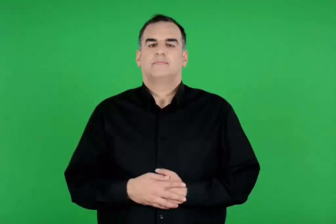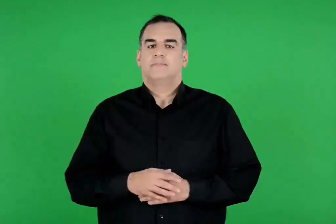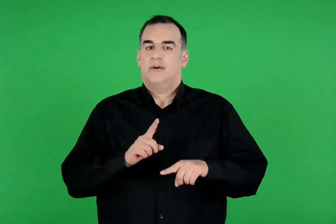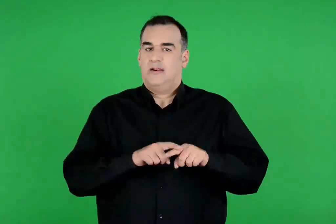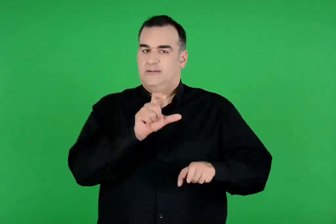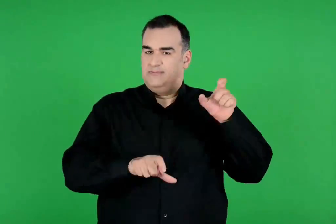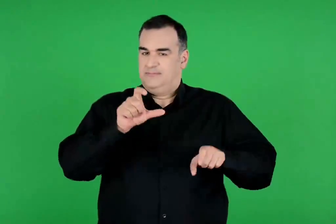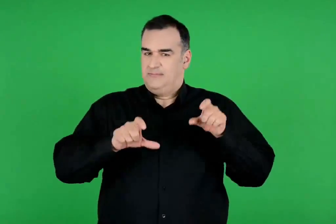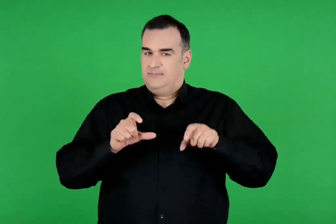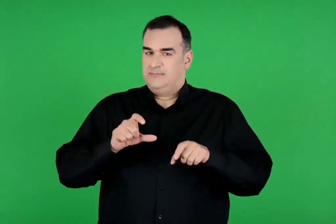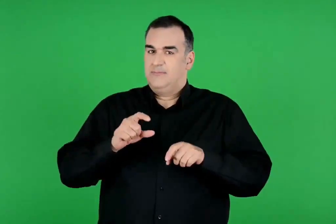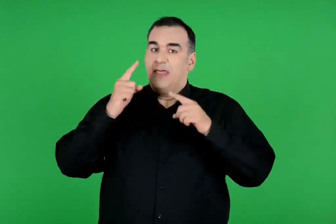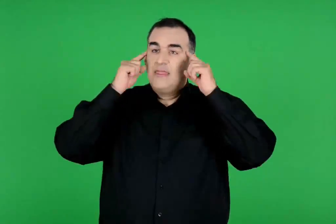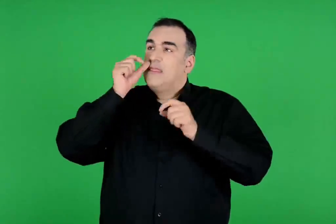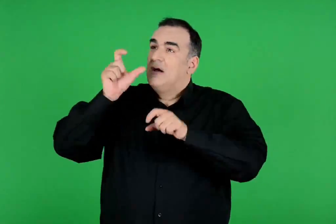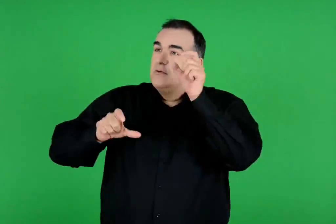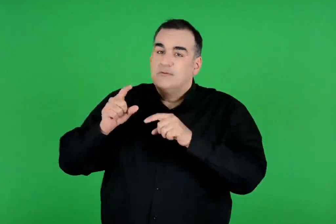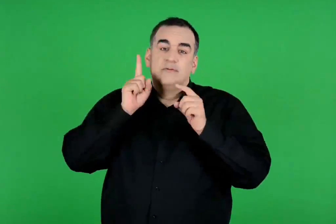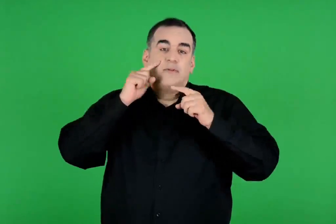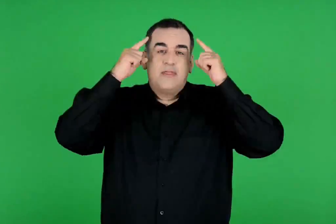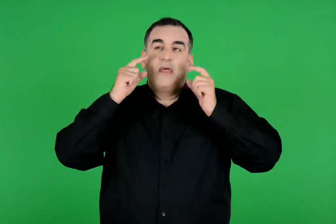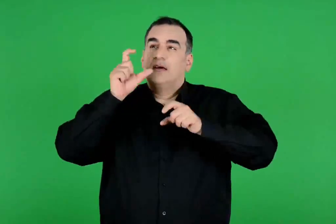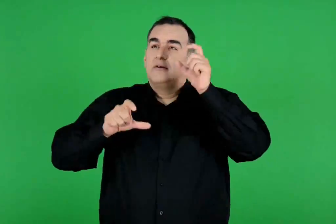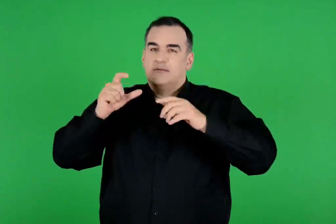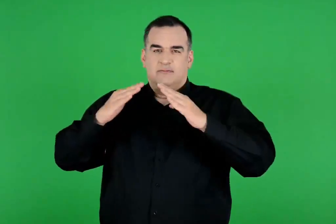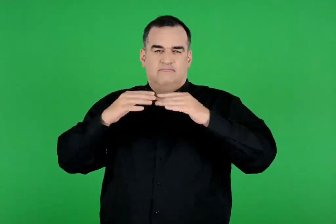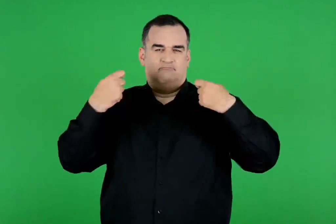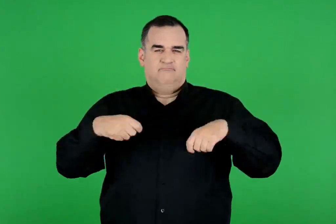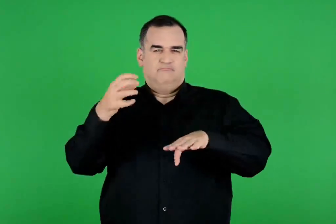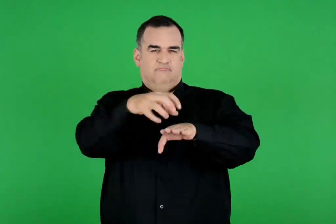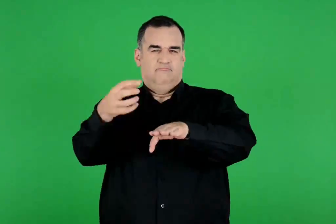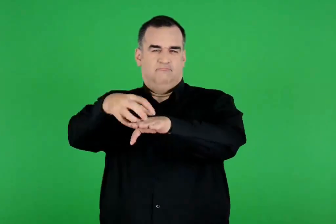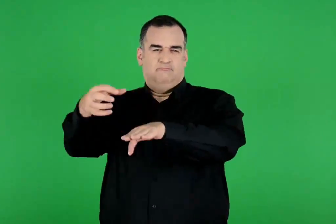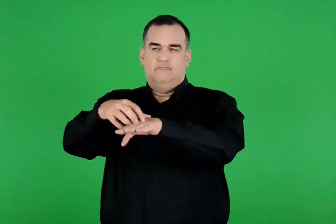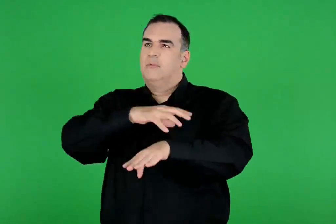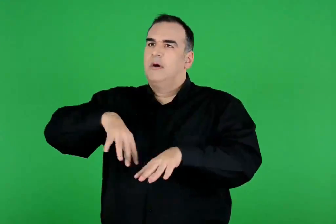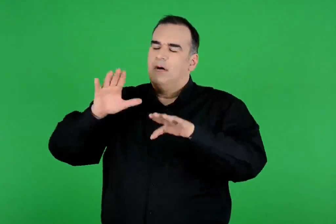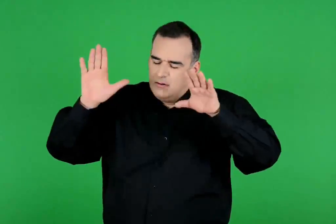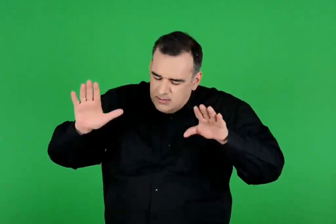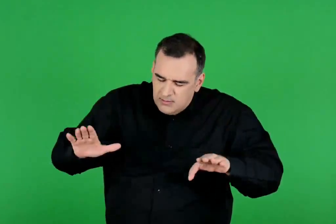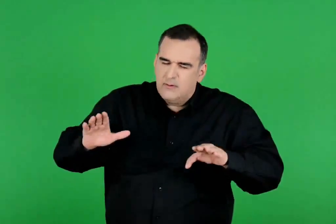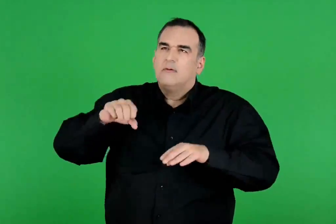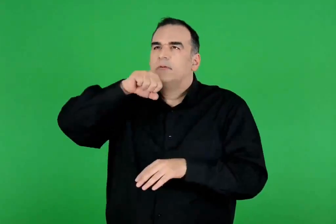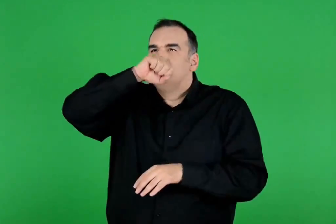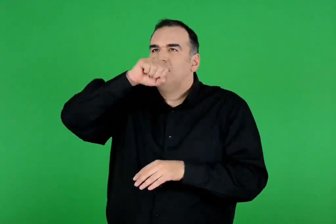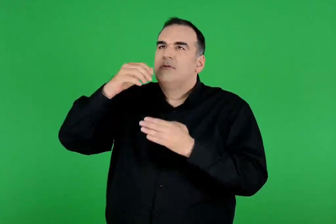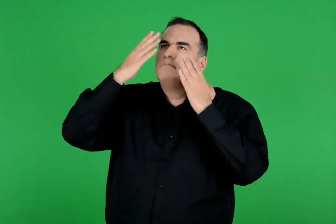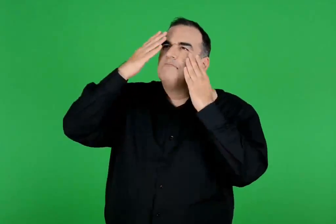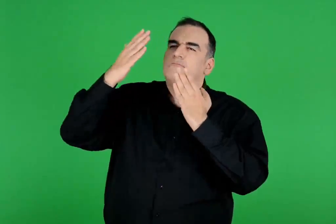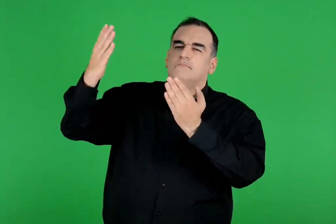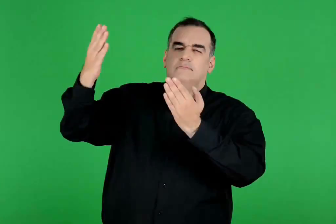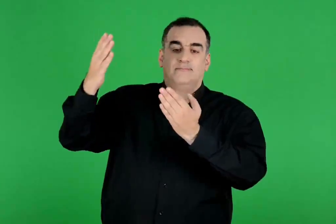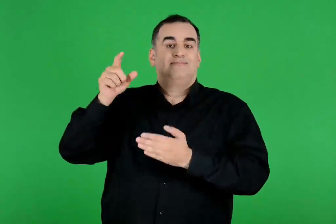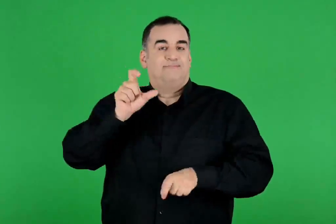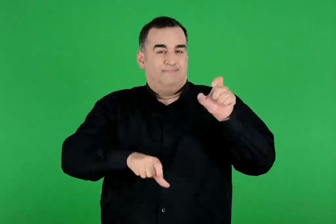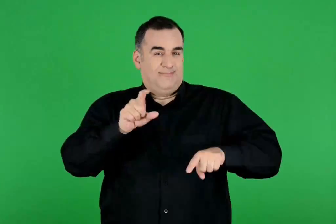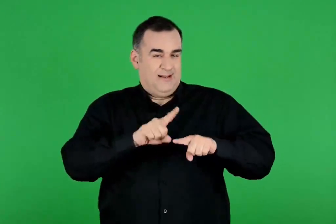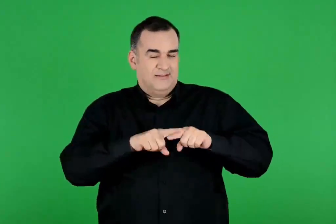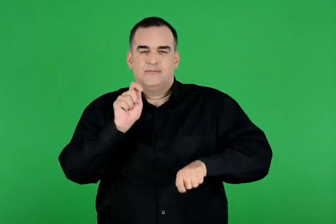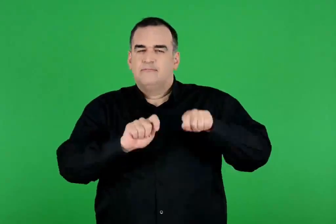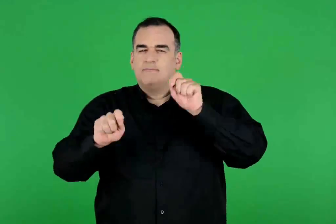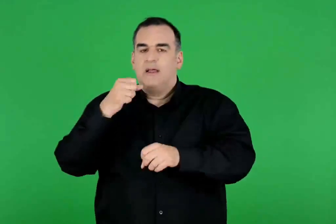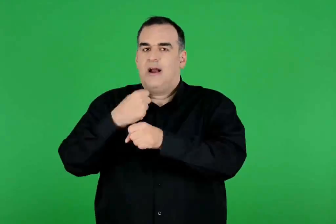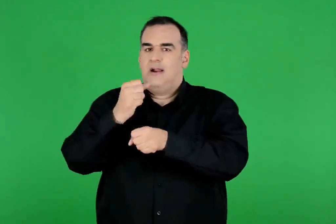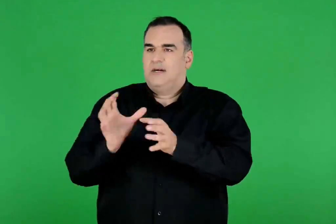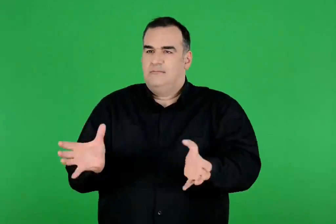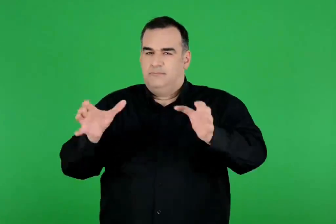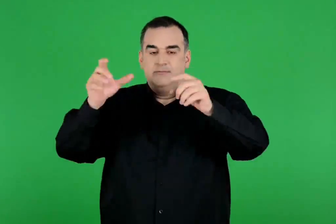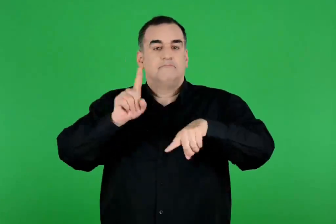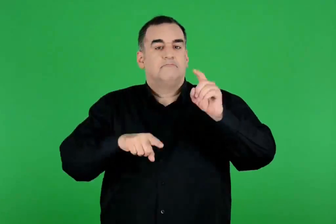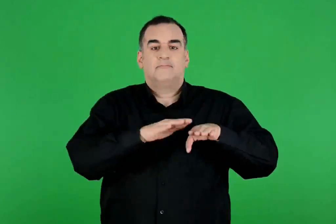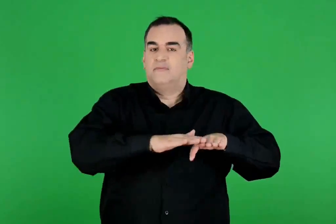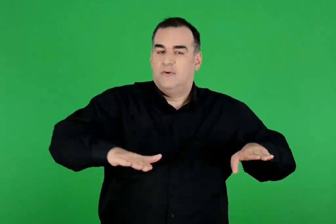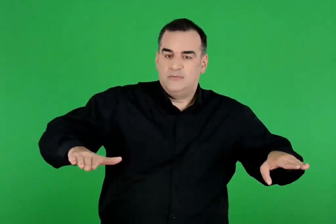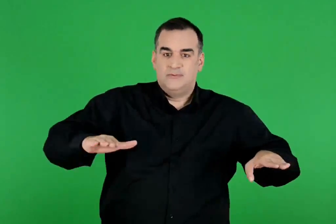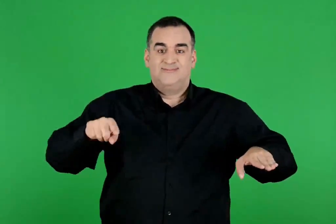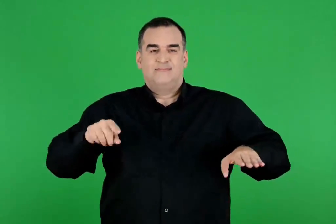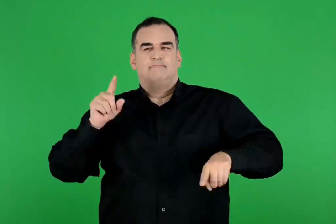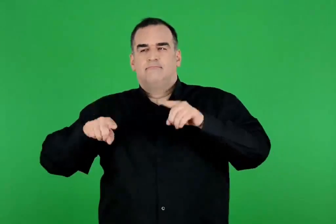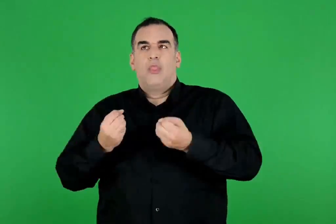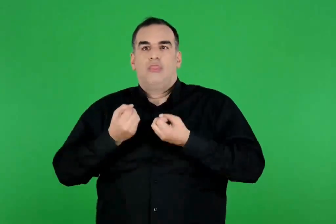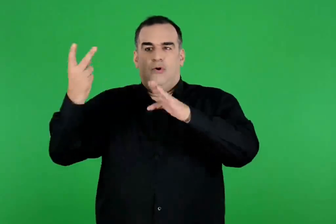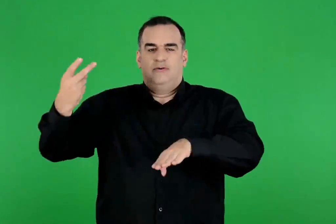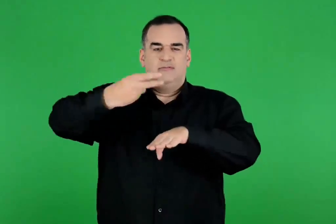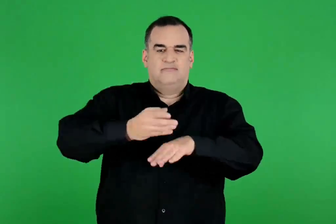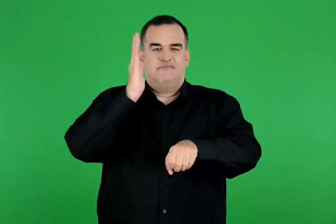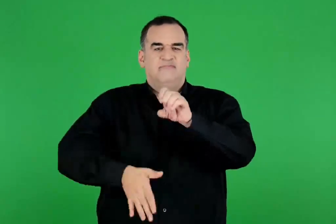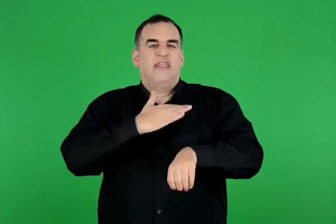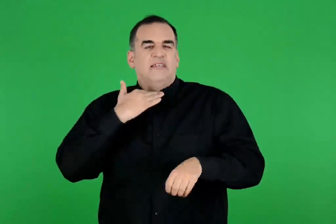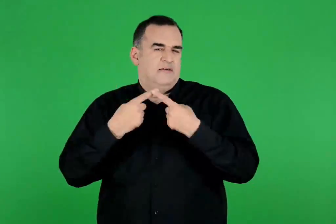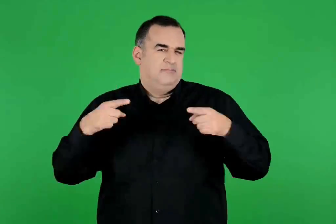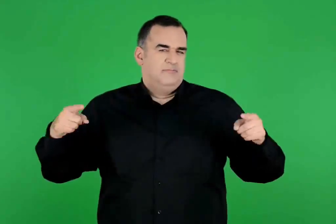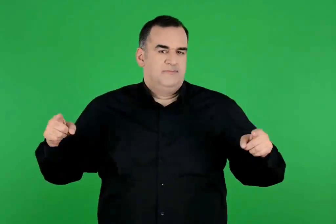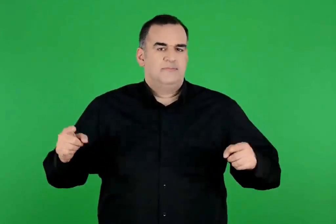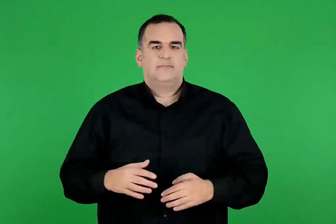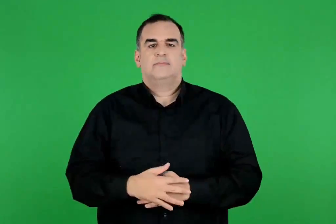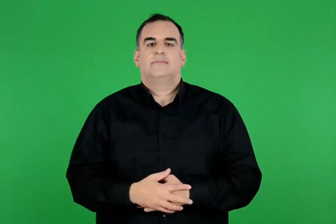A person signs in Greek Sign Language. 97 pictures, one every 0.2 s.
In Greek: οι έλληνες λάτρευαν τους θεούς και τις θεές τους σε λαμπρούς ναούς , τους έφτιαχναν αγάλματα και βωμούς και τους πρόσφεραν δώρα και θυσίες
